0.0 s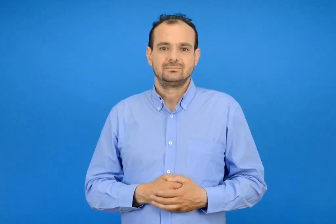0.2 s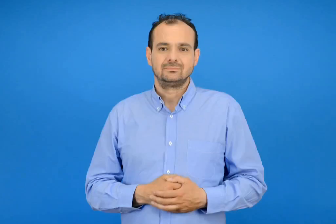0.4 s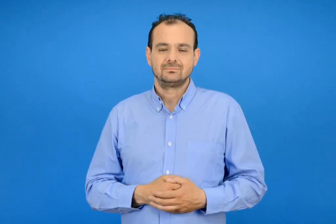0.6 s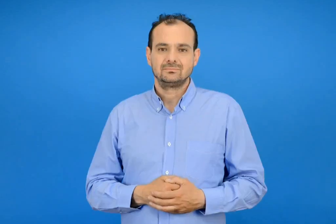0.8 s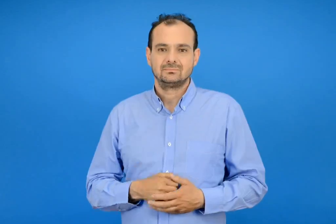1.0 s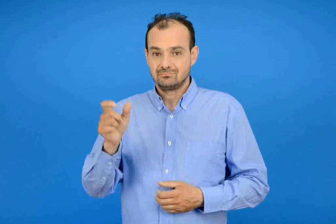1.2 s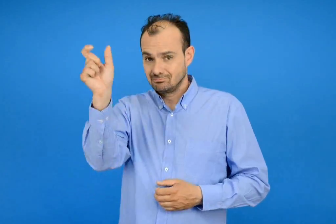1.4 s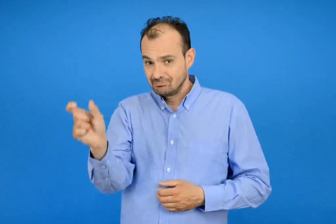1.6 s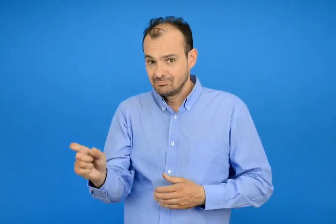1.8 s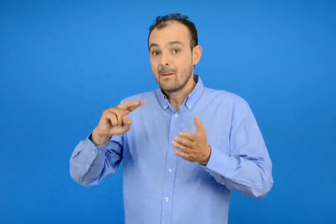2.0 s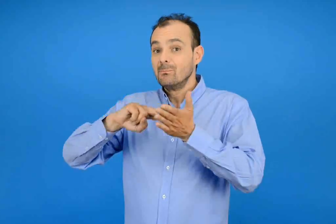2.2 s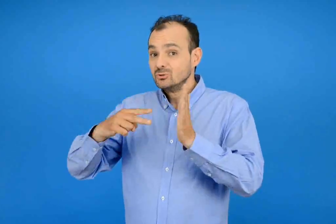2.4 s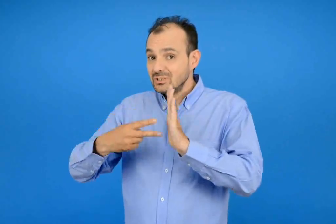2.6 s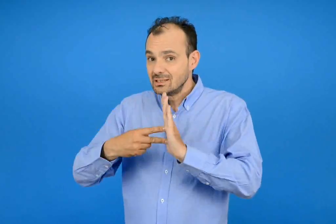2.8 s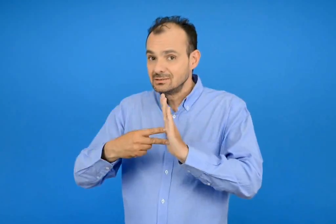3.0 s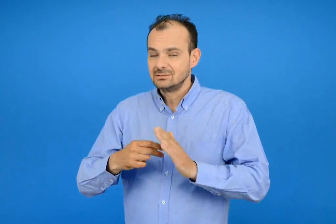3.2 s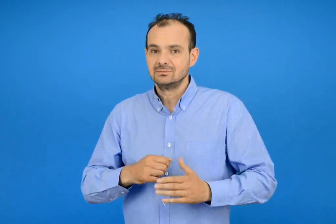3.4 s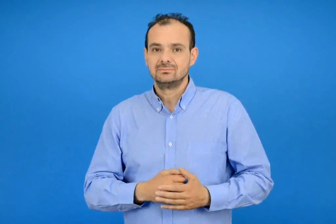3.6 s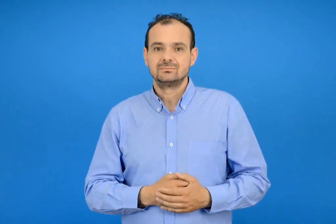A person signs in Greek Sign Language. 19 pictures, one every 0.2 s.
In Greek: προσέχει
